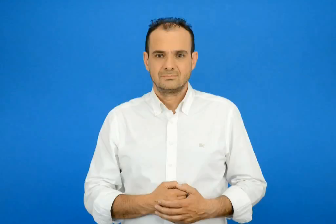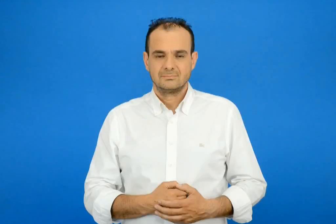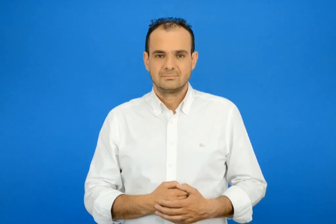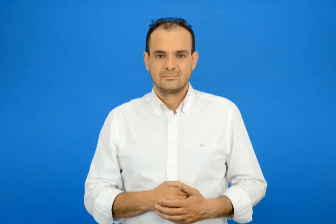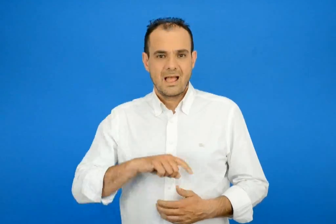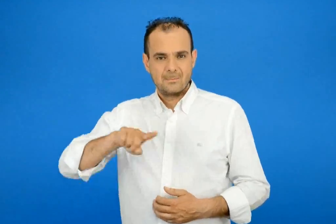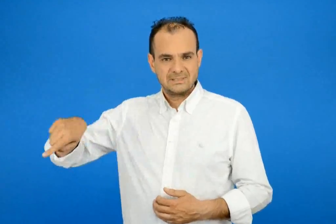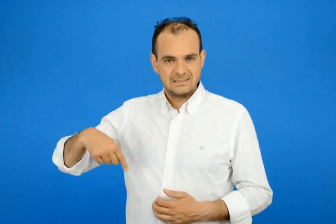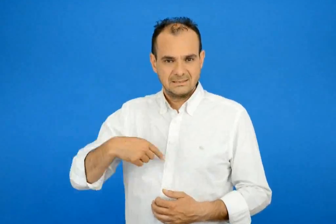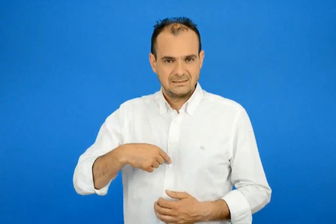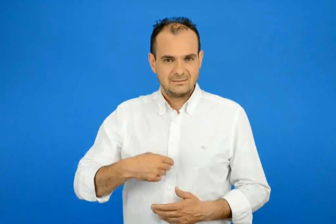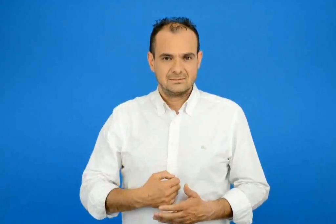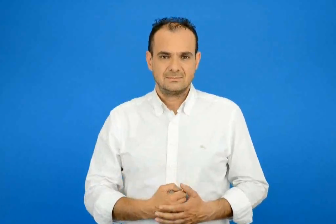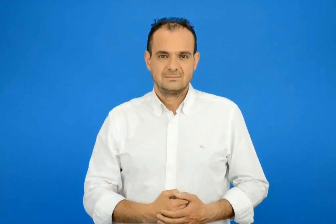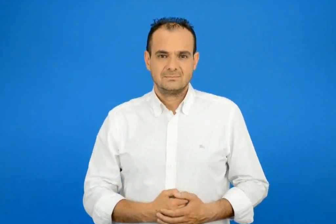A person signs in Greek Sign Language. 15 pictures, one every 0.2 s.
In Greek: εμείς
